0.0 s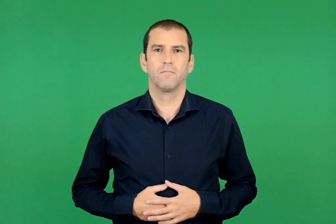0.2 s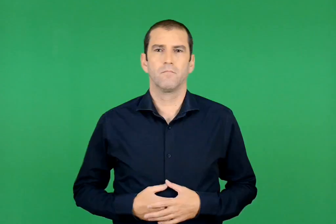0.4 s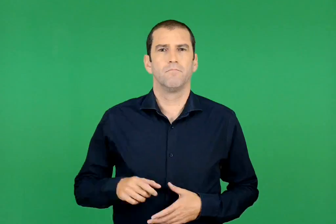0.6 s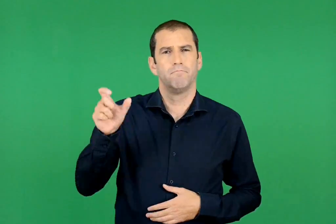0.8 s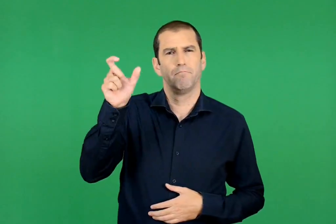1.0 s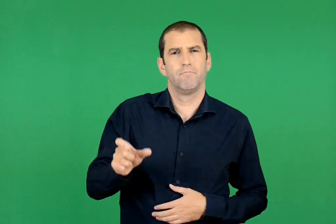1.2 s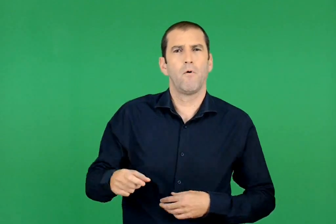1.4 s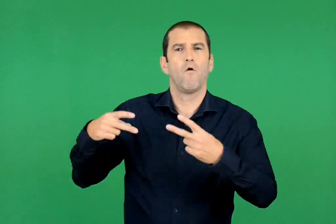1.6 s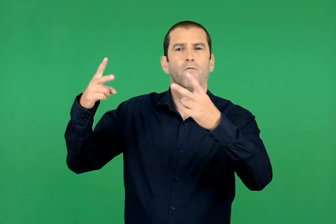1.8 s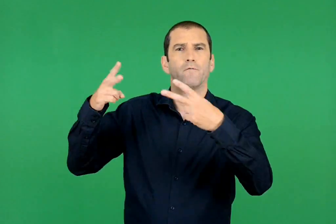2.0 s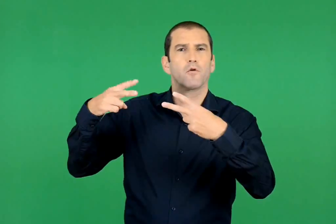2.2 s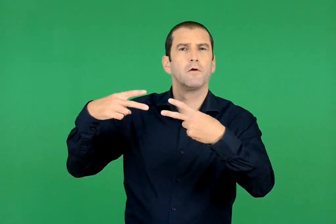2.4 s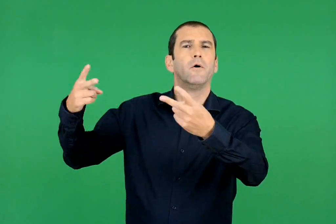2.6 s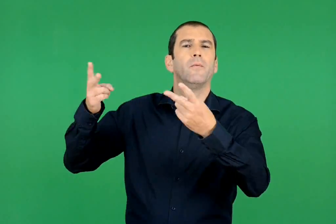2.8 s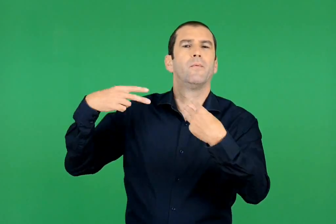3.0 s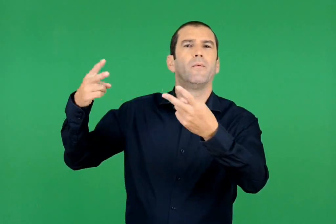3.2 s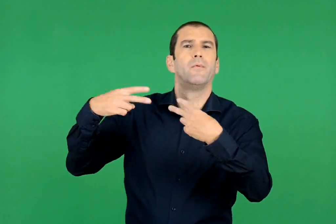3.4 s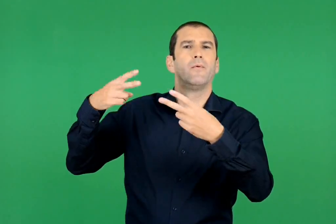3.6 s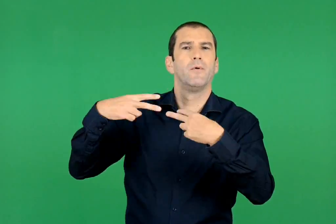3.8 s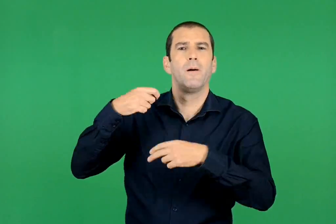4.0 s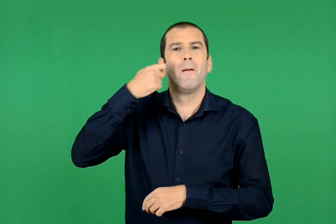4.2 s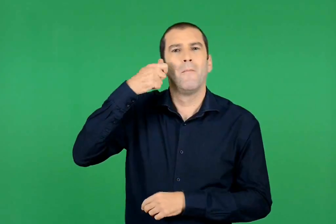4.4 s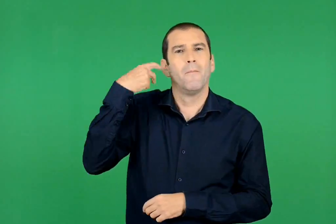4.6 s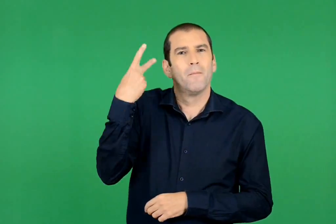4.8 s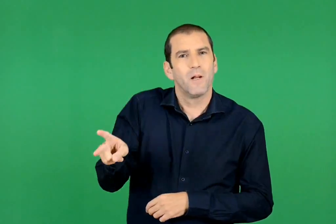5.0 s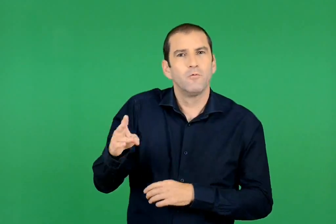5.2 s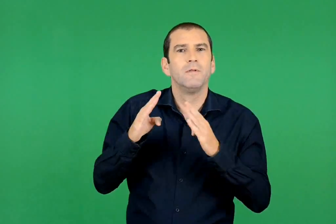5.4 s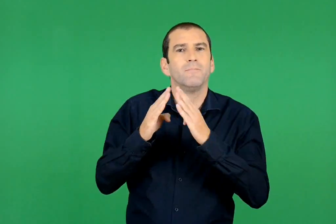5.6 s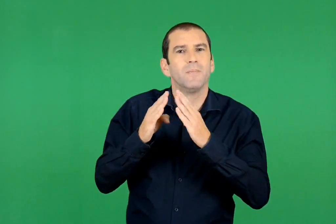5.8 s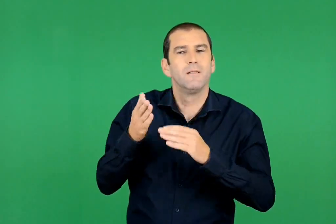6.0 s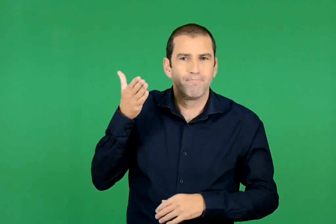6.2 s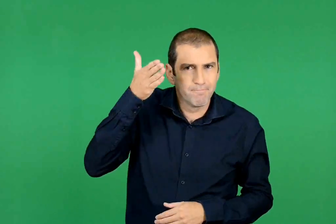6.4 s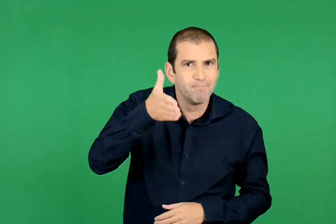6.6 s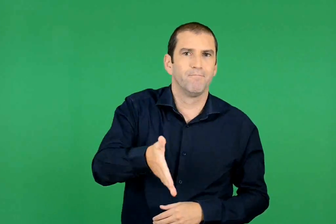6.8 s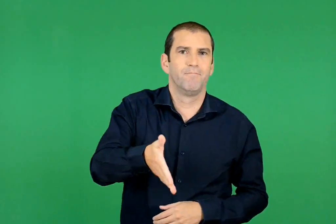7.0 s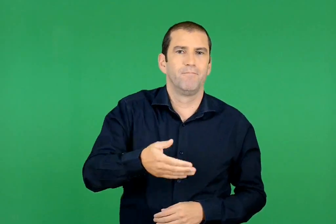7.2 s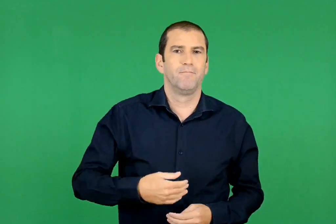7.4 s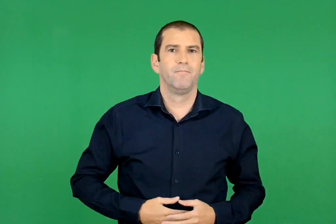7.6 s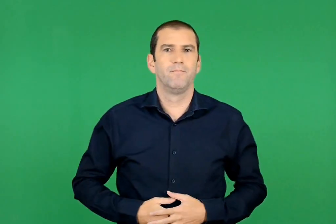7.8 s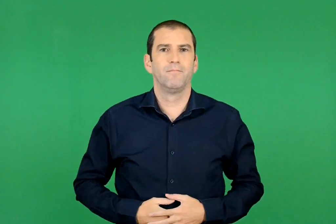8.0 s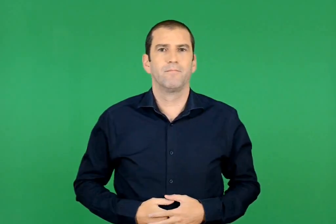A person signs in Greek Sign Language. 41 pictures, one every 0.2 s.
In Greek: ο κυρ βοριάς ο δροσερός στης μάνας του πηγαίνει
